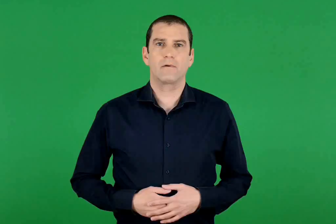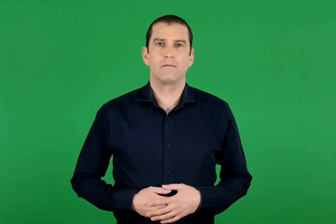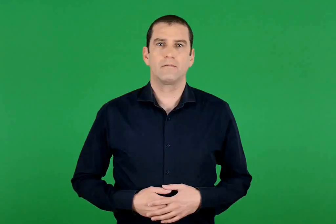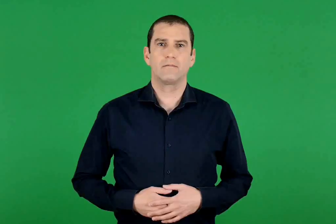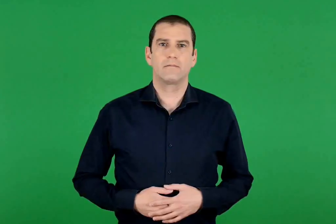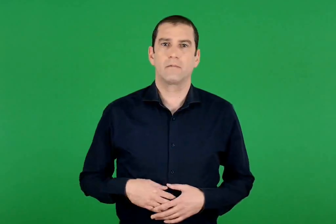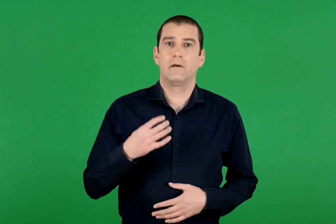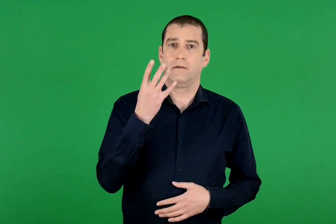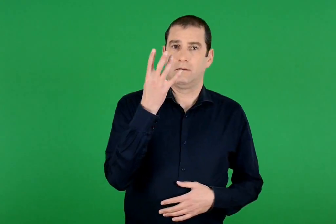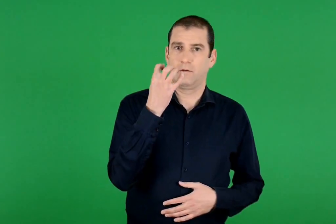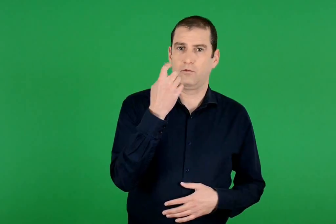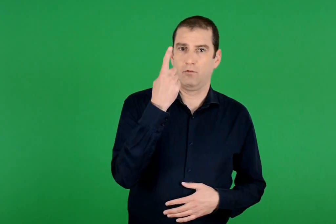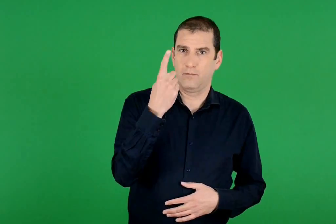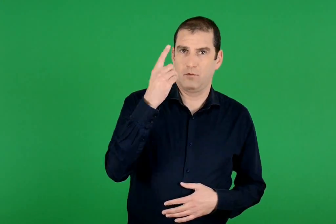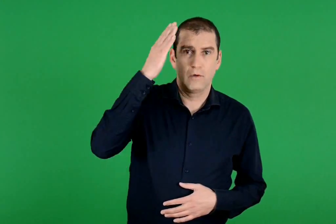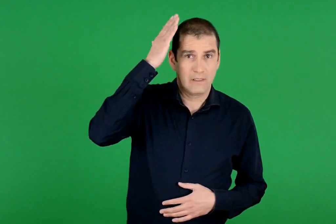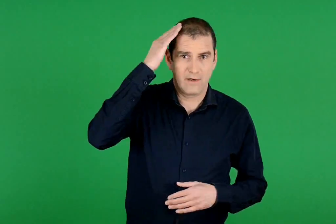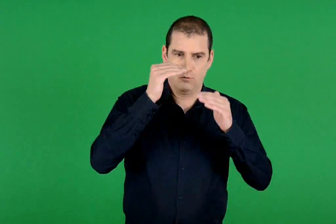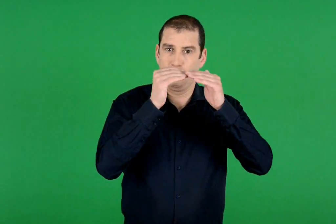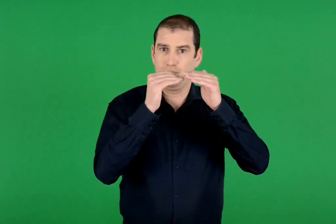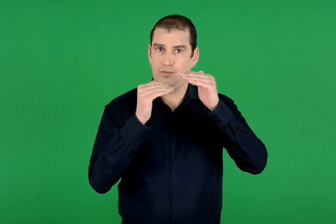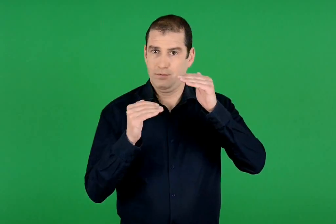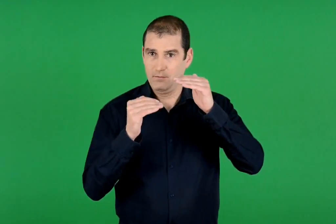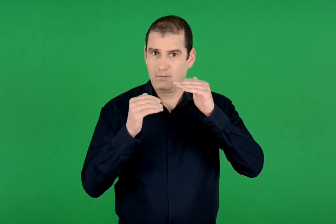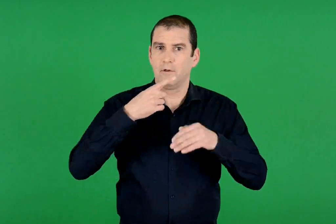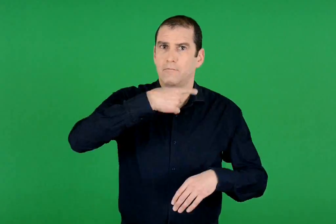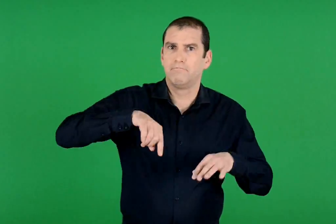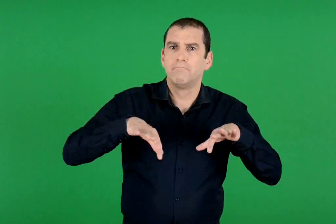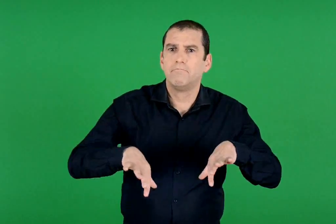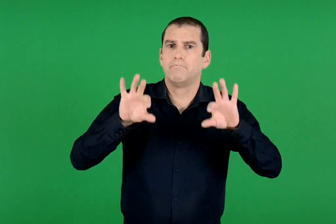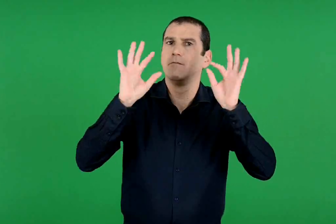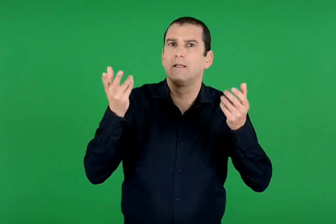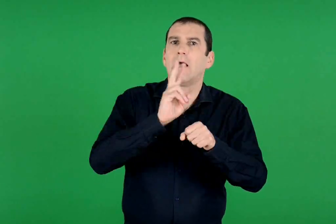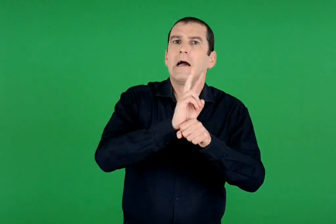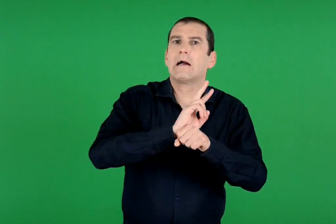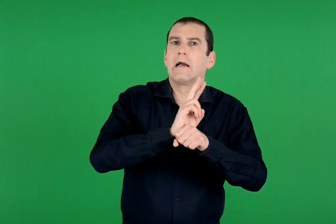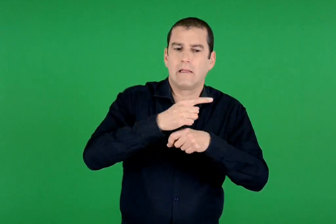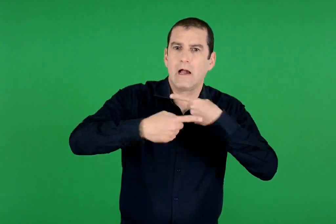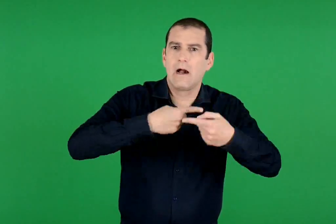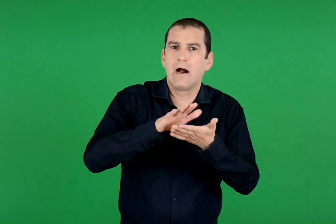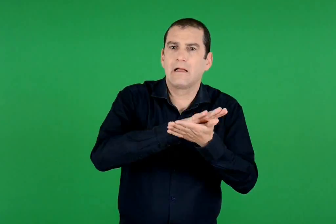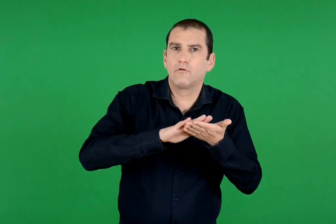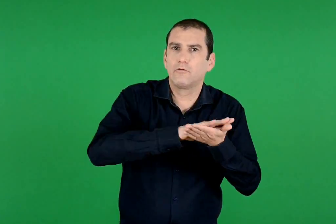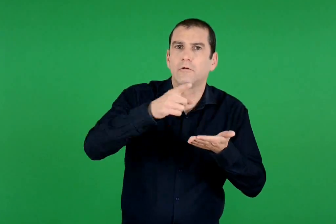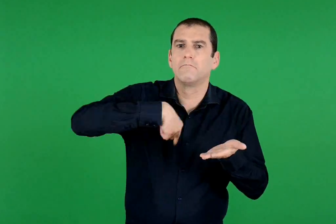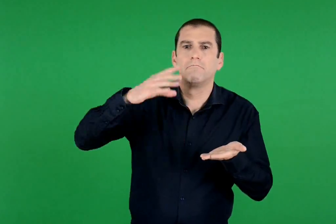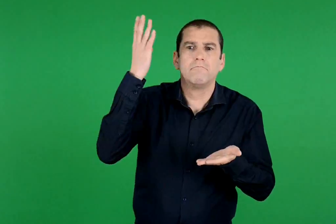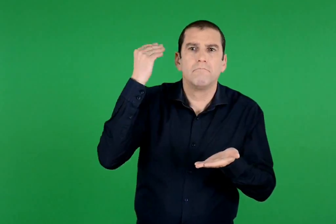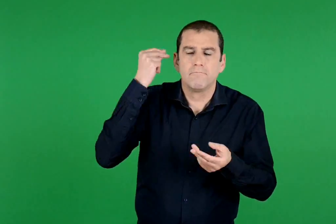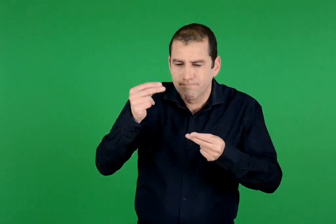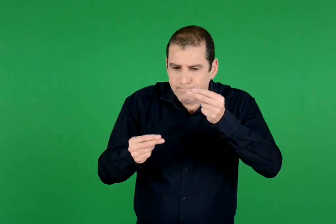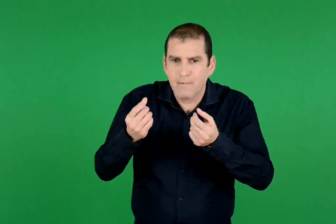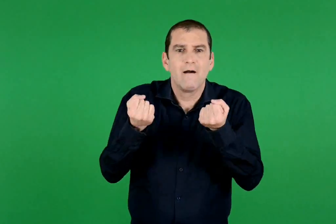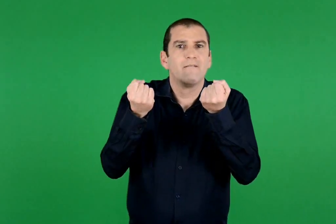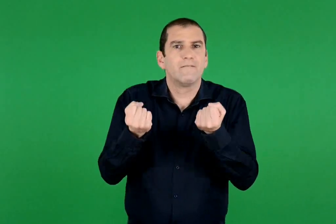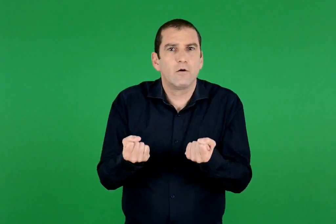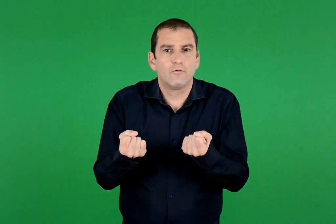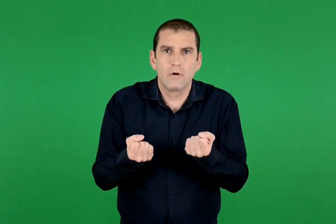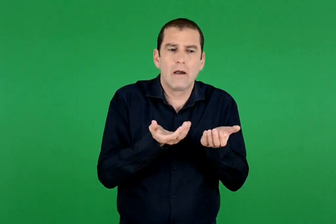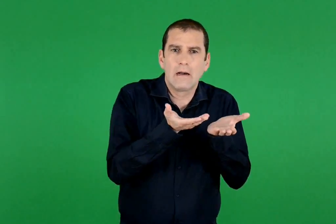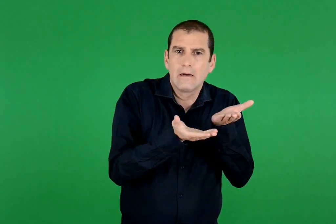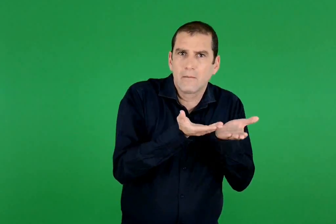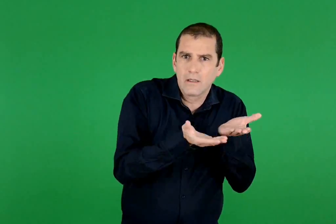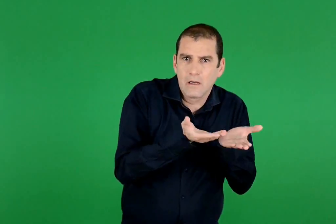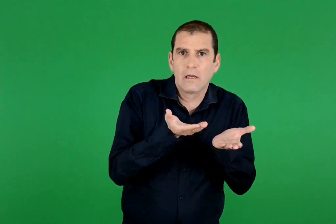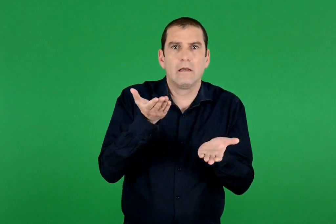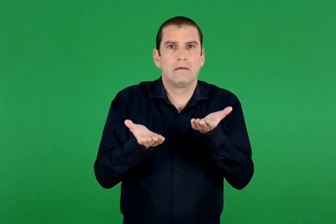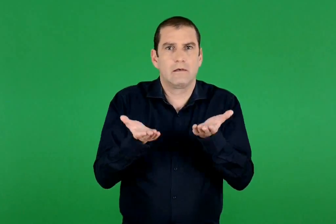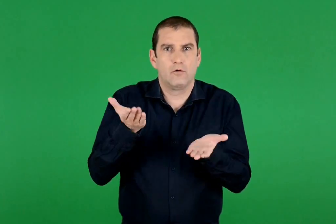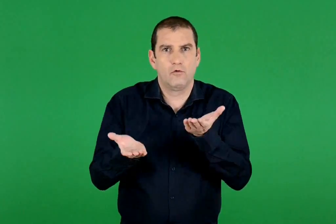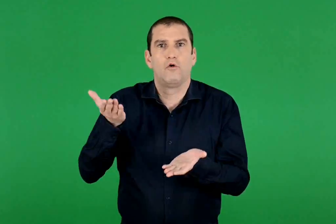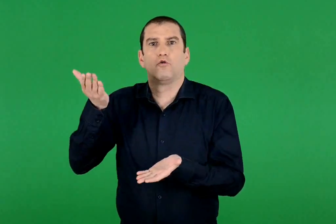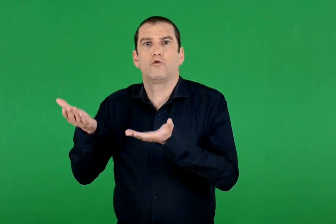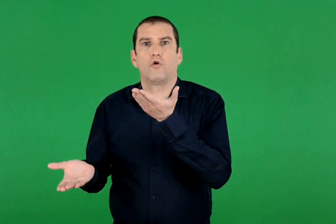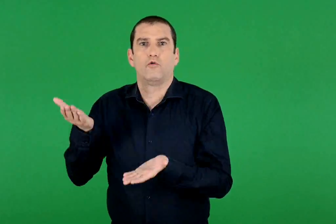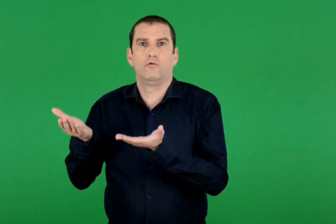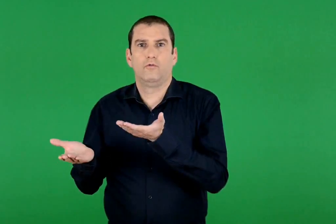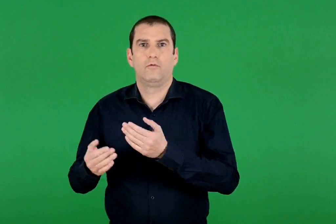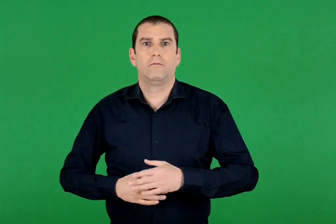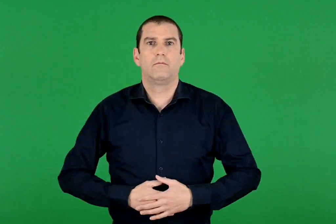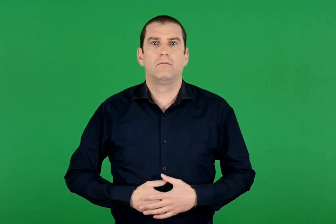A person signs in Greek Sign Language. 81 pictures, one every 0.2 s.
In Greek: στο 41ο κεφάλαιο ξεκινώντας με την ανακύκλωση του χαρτιού θα μάθουμε να υπολογίζουμε βάρη με τα γραμμάρια , το κιλό και τον τόνο
